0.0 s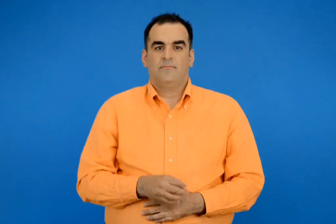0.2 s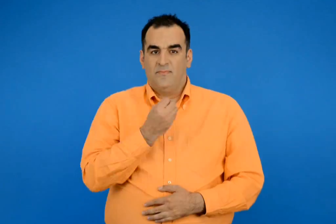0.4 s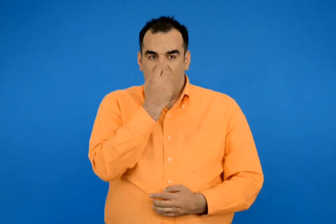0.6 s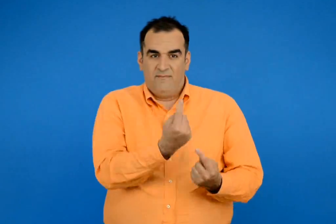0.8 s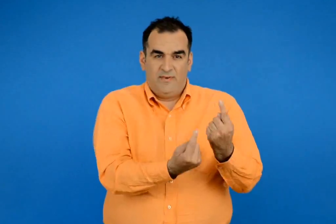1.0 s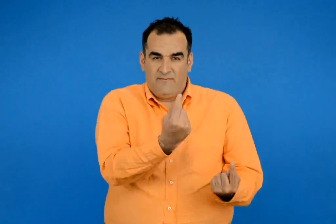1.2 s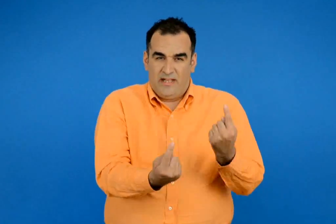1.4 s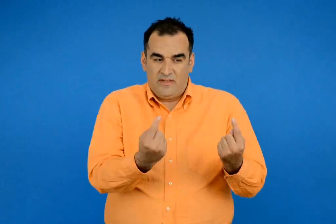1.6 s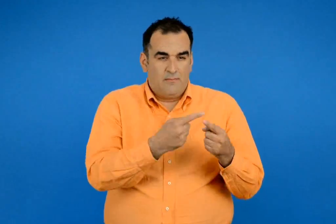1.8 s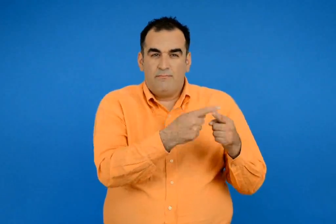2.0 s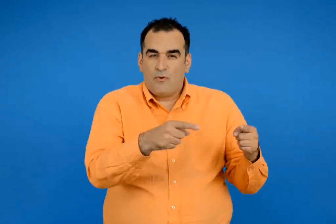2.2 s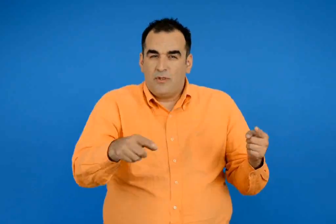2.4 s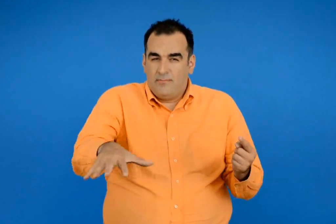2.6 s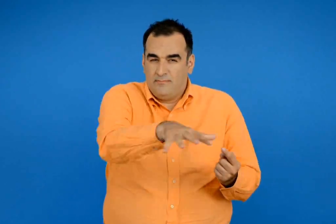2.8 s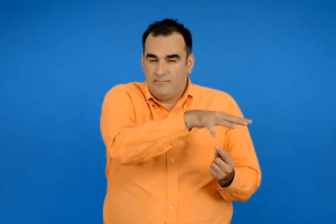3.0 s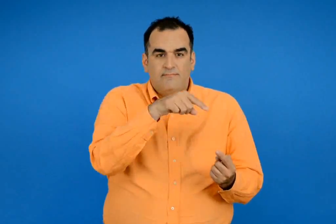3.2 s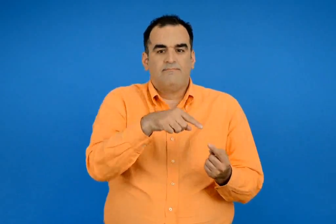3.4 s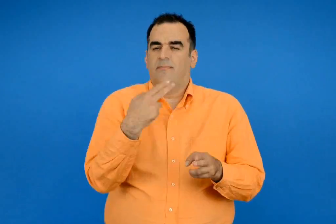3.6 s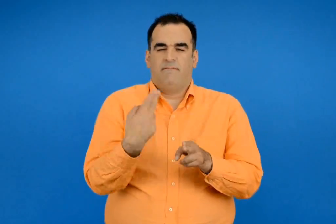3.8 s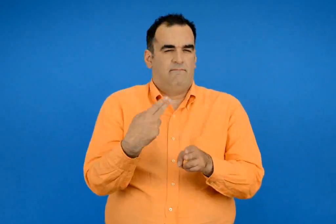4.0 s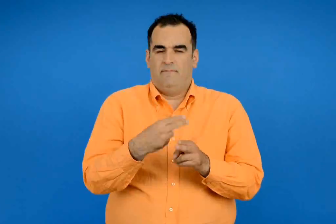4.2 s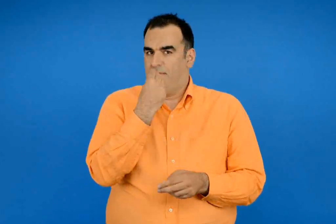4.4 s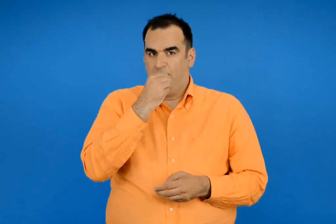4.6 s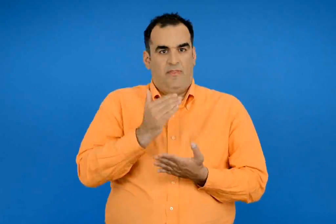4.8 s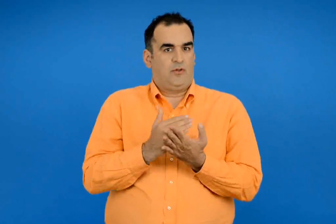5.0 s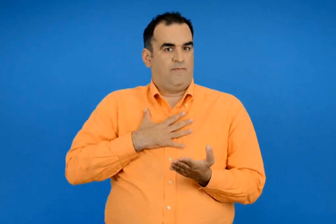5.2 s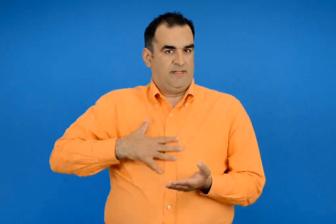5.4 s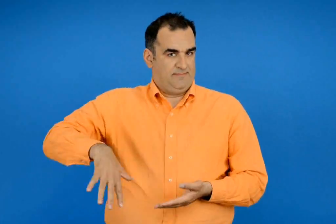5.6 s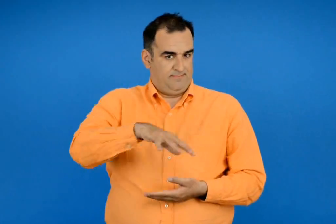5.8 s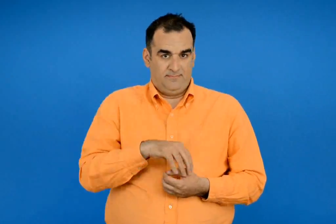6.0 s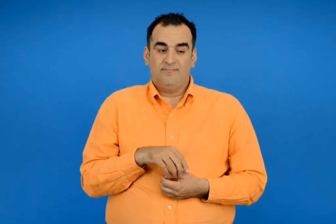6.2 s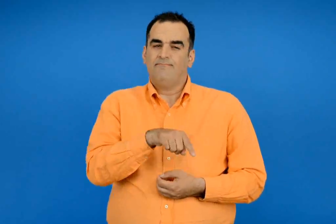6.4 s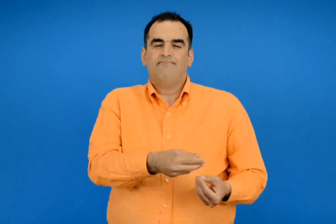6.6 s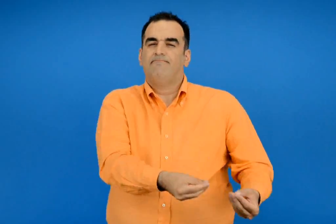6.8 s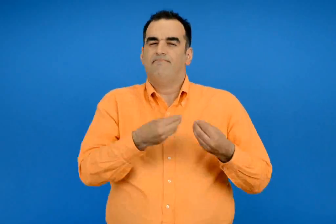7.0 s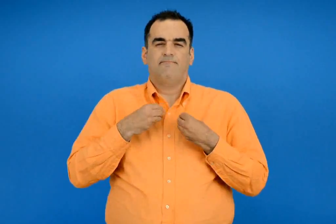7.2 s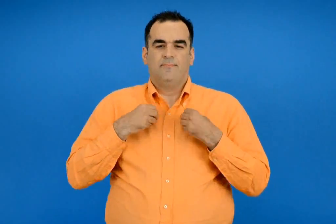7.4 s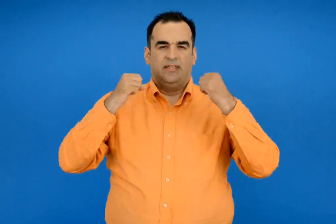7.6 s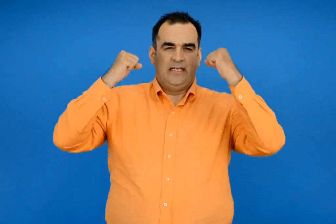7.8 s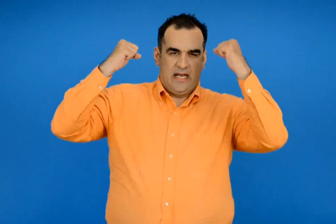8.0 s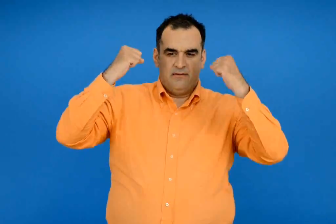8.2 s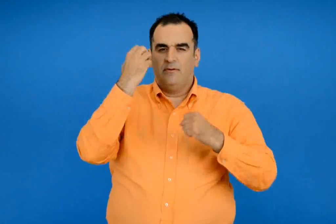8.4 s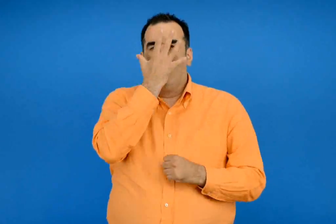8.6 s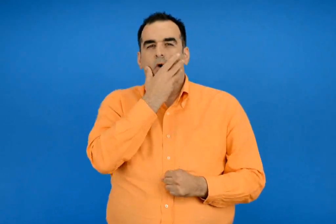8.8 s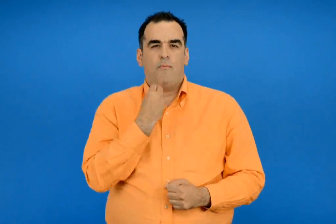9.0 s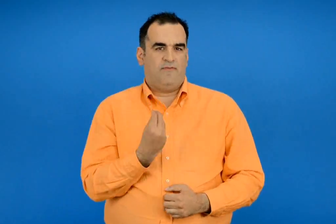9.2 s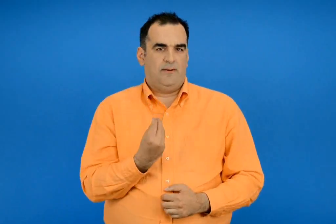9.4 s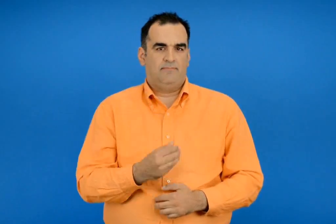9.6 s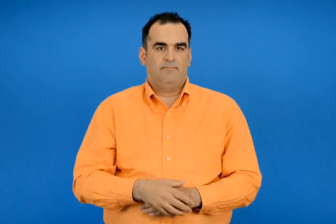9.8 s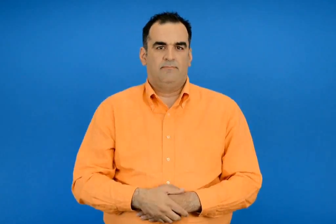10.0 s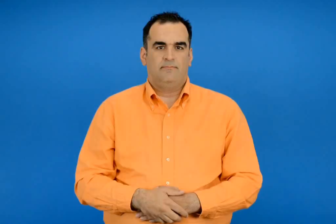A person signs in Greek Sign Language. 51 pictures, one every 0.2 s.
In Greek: τα φυτά και τα προϊόντα τους είναι απαραίτητα στη διατροφή μας μας χαρίζουν υγειά και ομορφιά
